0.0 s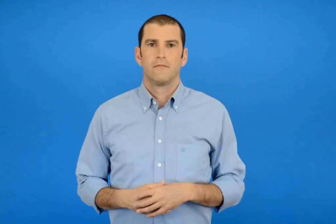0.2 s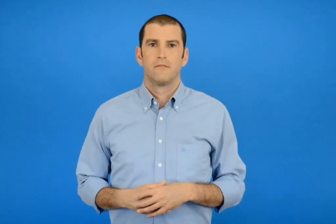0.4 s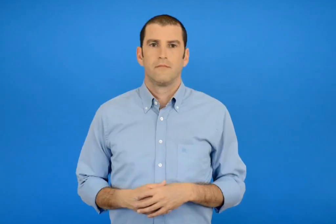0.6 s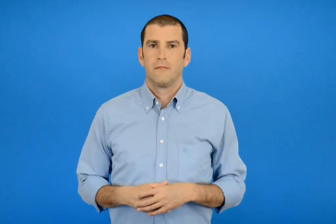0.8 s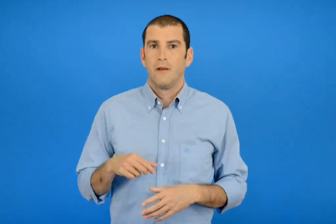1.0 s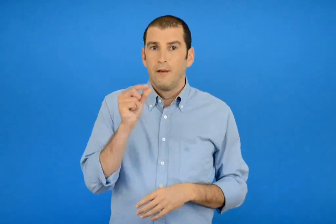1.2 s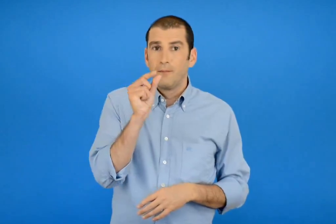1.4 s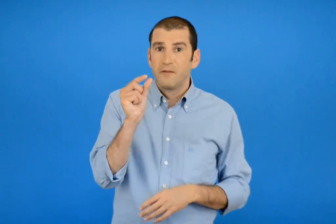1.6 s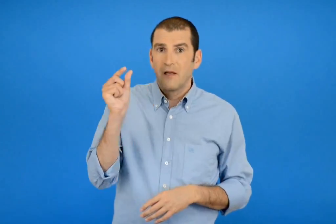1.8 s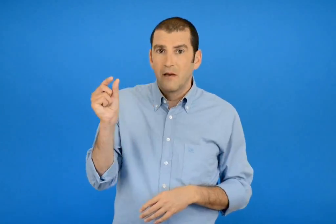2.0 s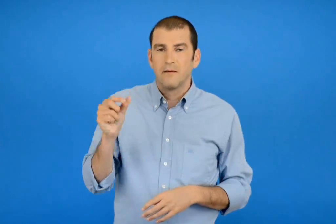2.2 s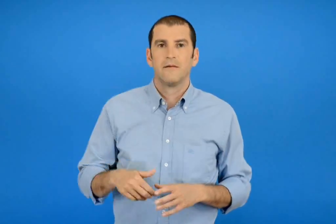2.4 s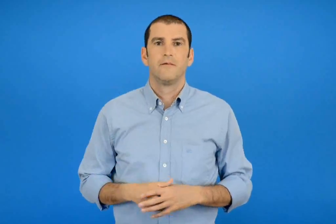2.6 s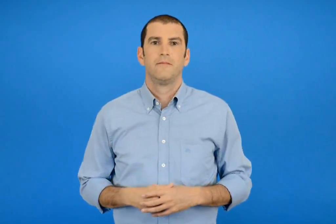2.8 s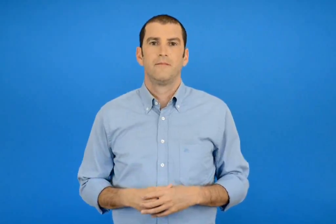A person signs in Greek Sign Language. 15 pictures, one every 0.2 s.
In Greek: με ψηφιά
